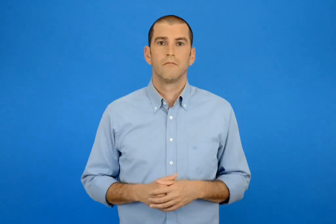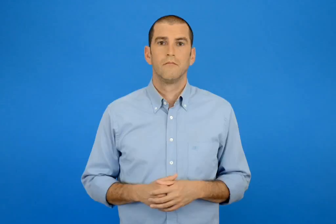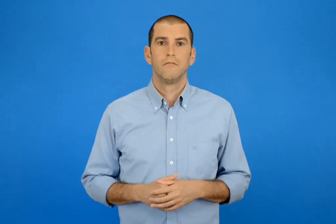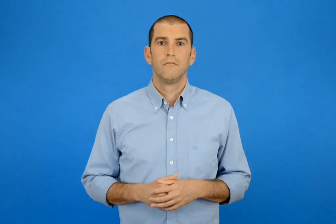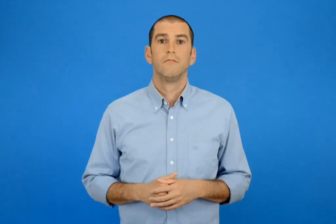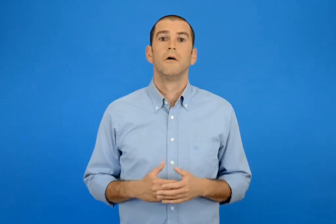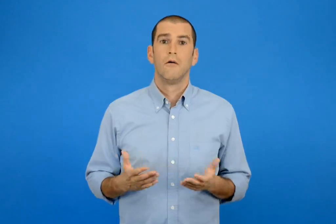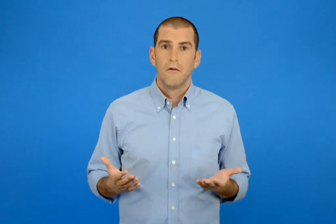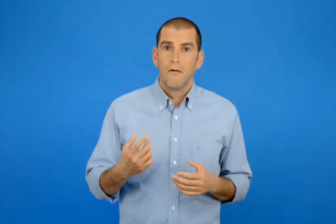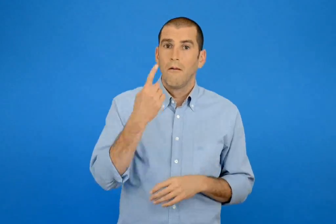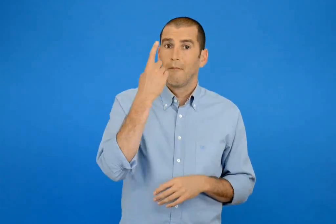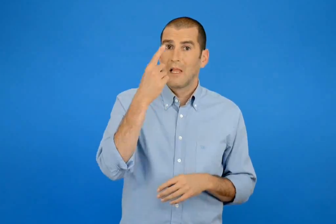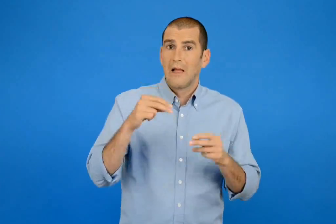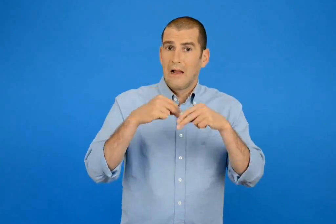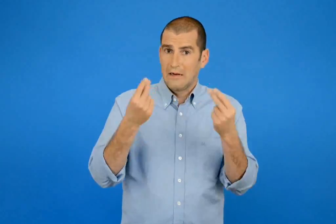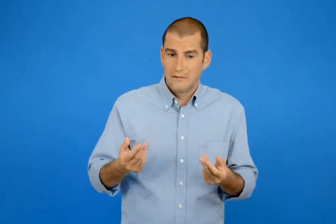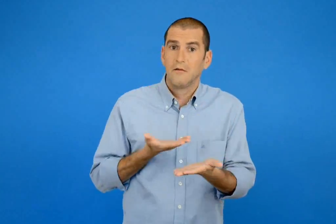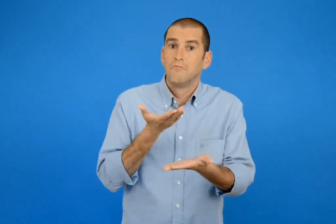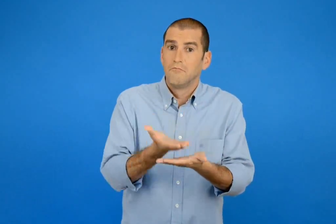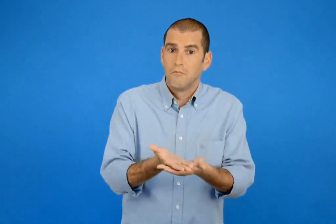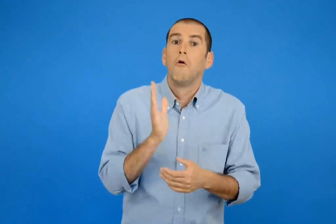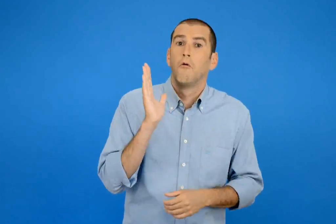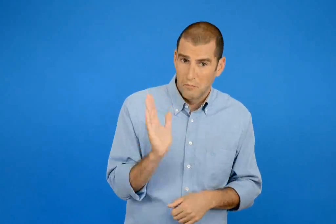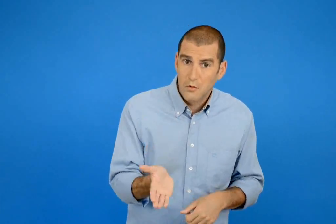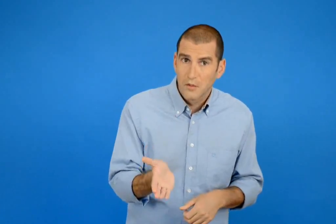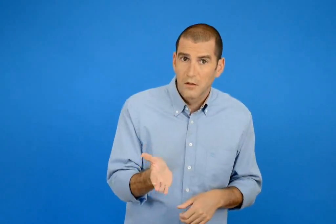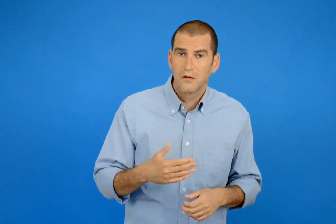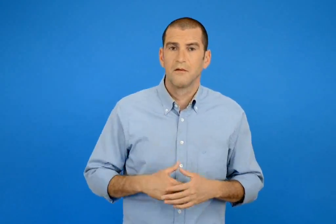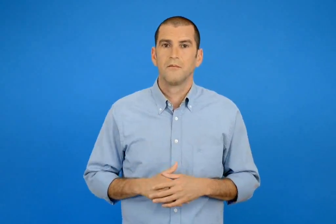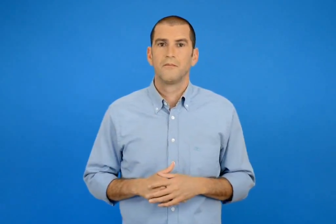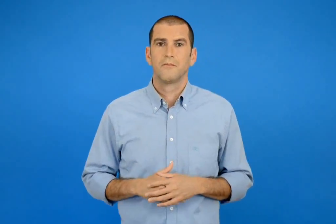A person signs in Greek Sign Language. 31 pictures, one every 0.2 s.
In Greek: μπορούμε ομως να προτείνουμε μια λύση
